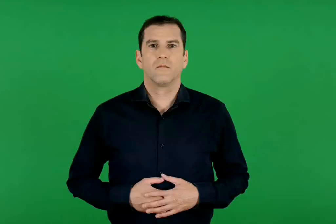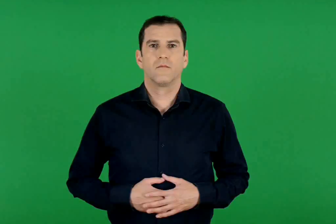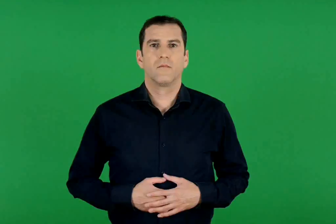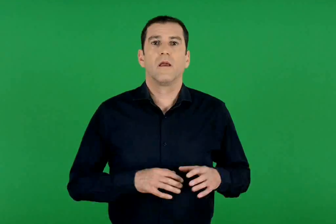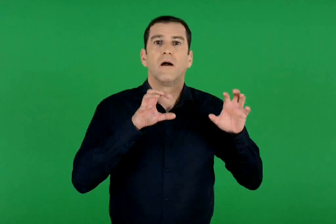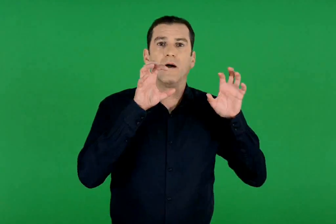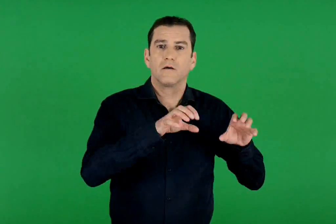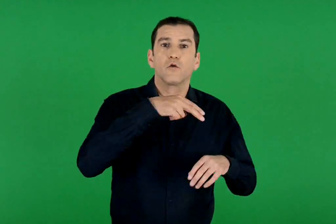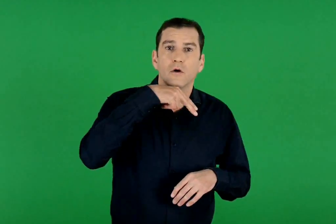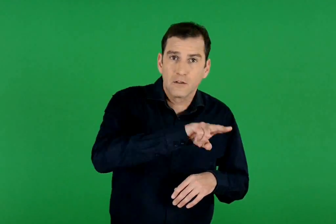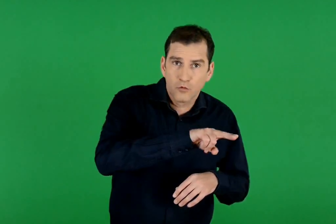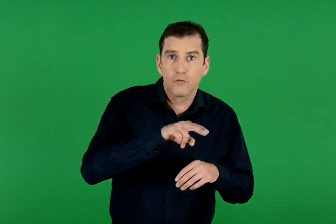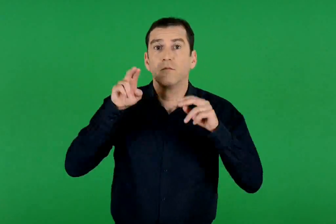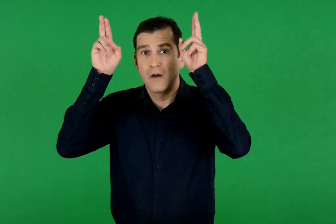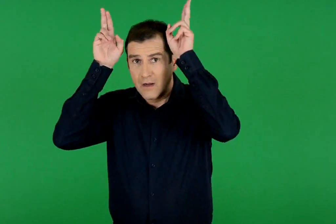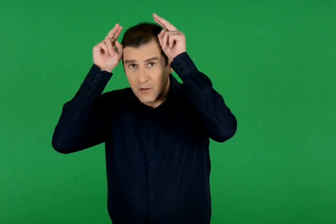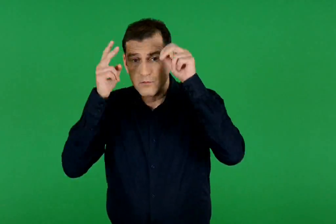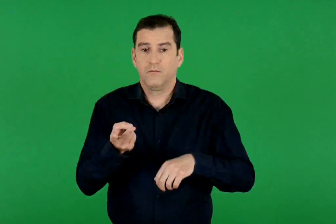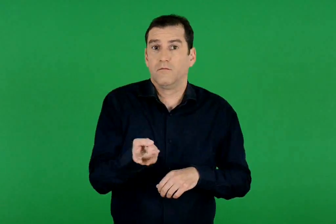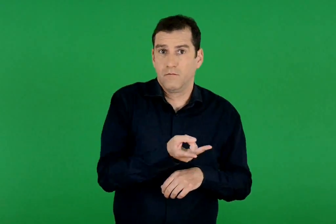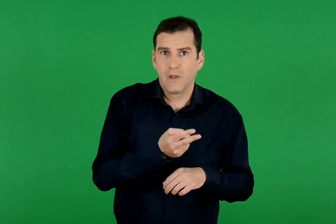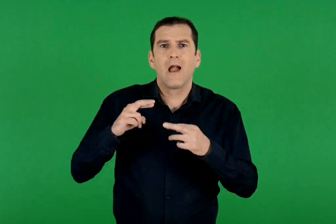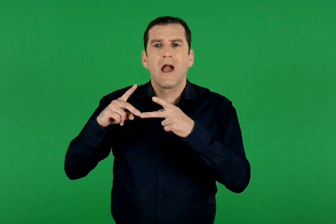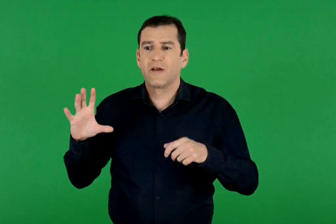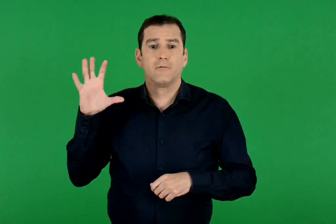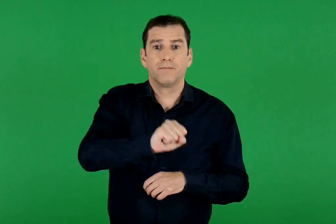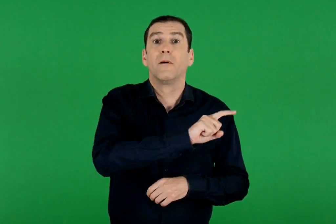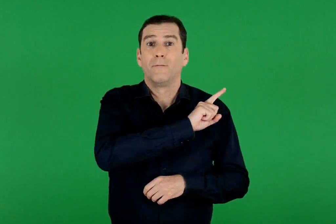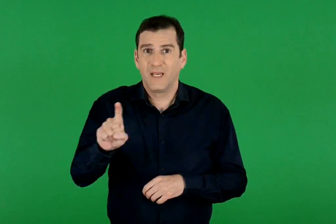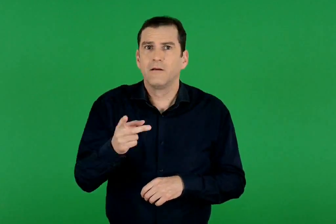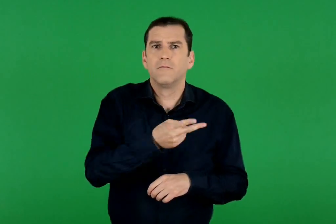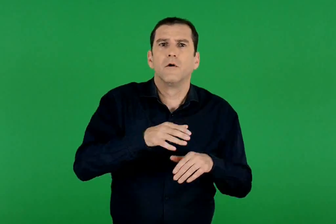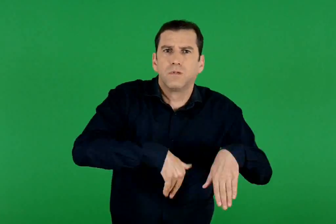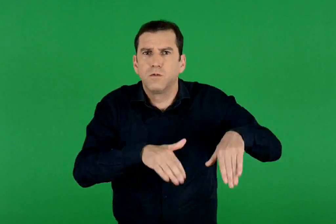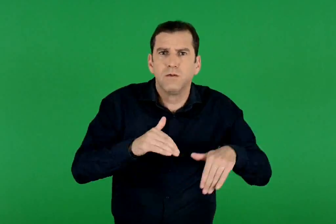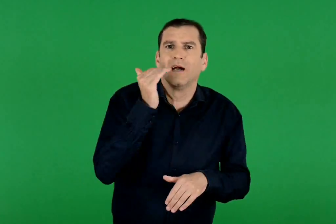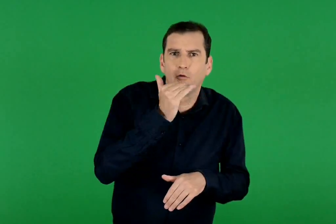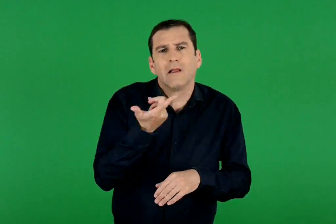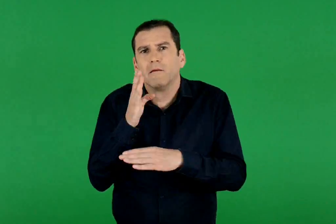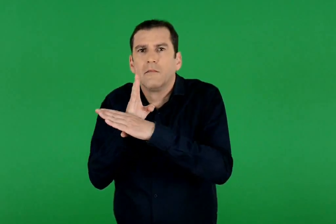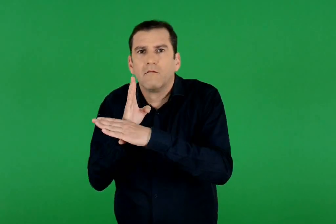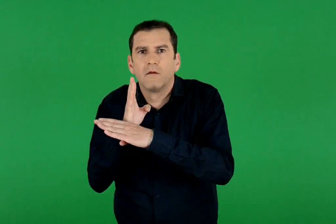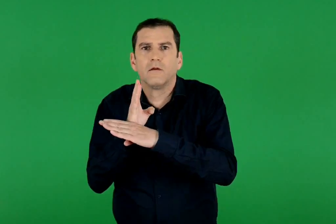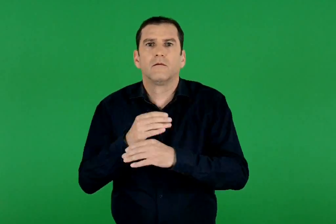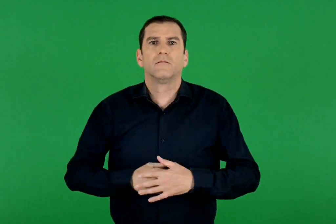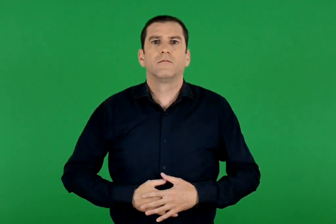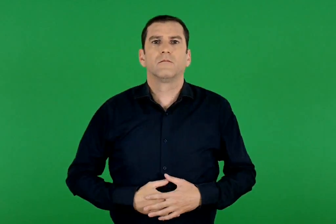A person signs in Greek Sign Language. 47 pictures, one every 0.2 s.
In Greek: το αγριοκάτσικο κι ο λαγός τρέχουν γρήγορα ή κρύβονται , για να αποφύγουν τους εχθρούς τους.
